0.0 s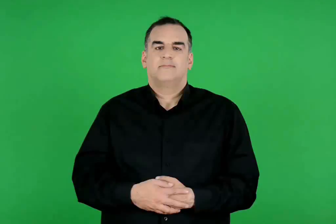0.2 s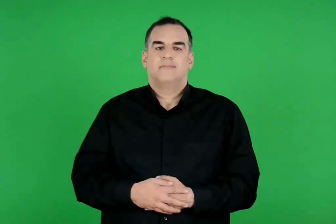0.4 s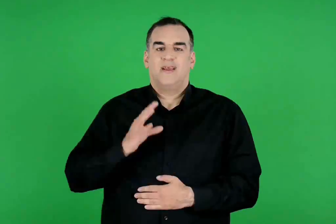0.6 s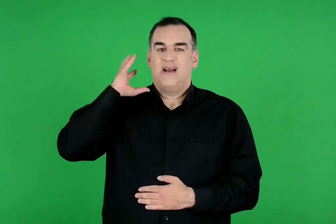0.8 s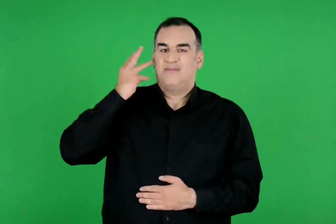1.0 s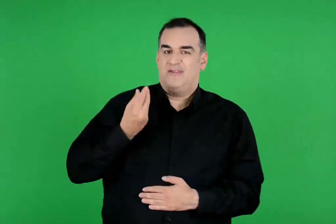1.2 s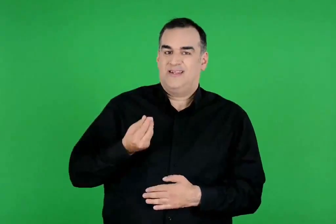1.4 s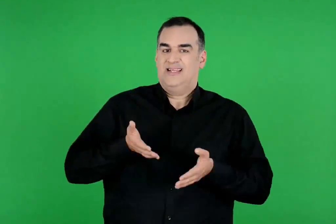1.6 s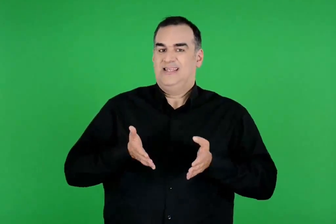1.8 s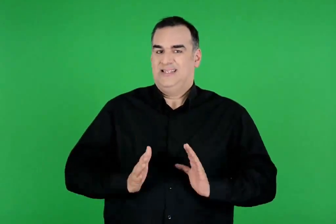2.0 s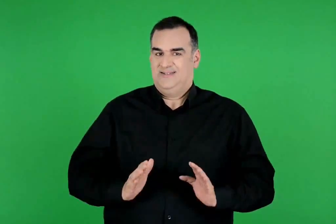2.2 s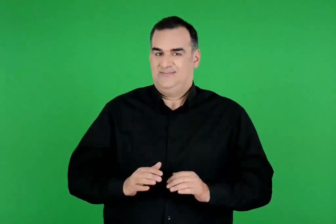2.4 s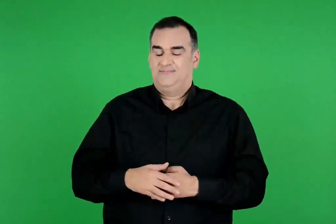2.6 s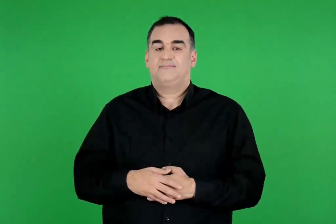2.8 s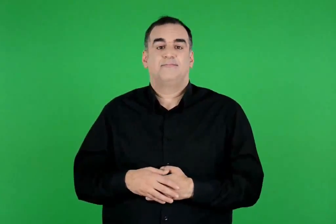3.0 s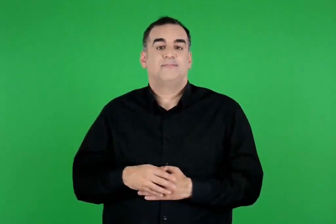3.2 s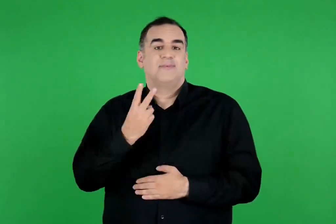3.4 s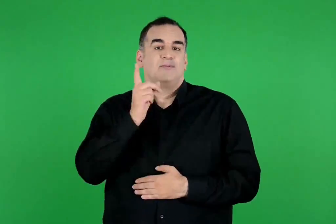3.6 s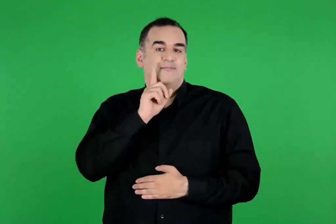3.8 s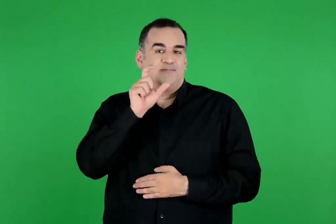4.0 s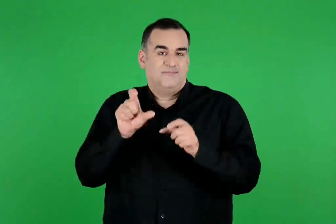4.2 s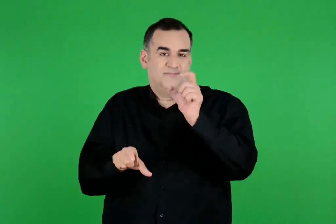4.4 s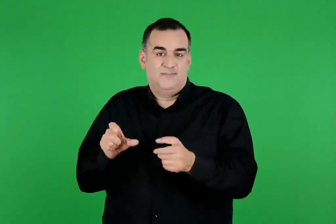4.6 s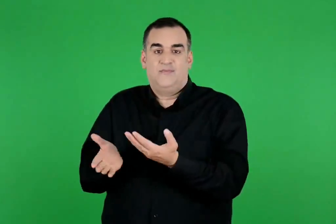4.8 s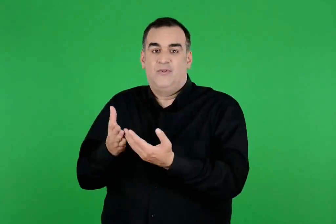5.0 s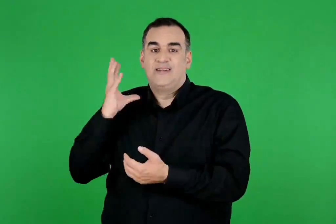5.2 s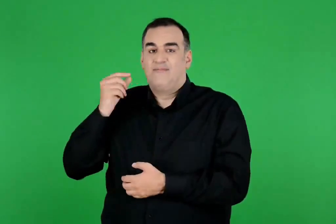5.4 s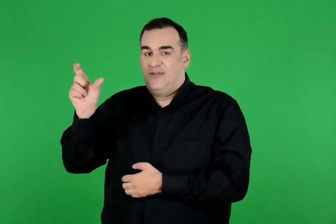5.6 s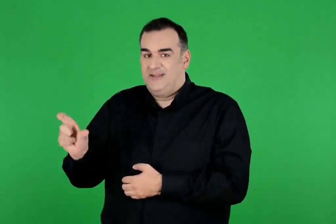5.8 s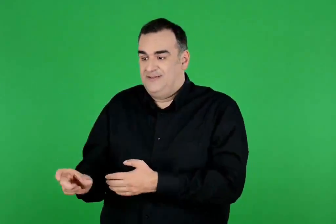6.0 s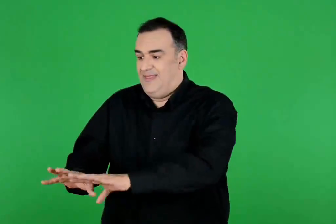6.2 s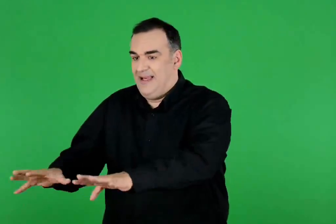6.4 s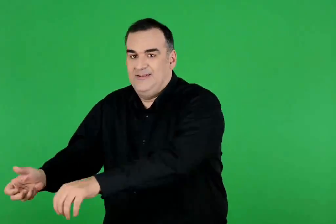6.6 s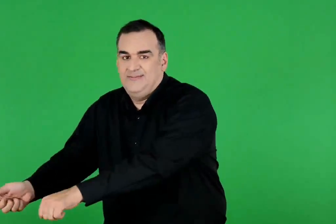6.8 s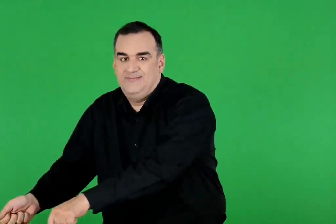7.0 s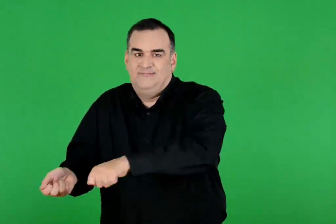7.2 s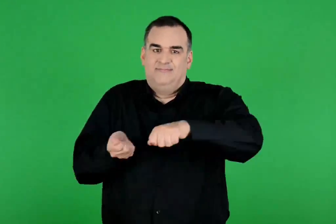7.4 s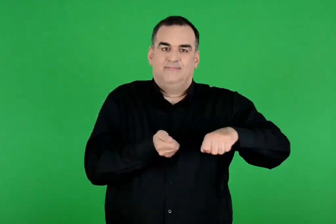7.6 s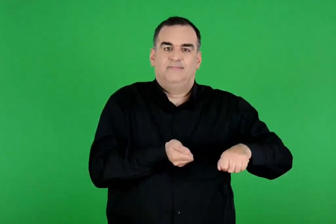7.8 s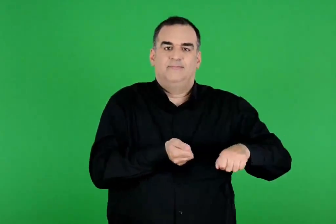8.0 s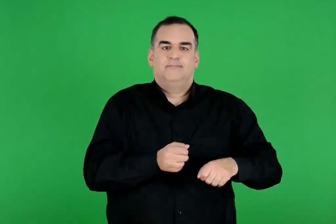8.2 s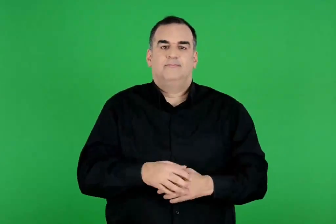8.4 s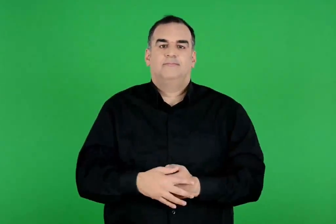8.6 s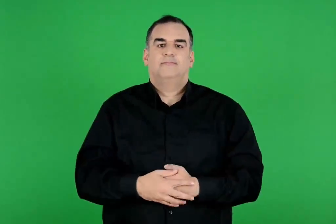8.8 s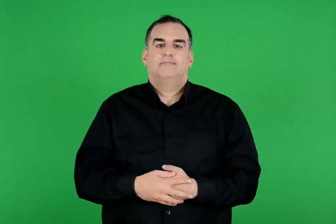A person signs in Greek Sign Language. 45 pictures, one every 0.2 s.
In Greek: η γέννηση της αφροδίτης. δύο γυναικείες μορφές βοηθούν την αφροδίτη να βγει από τη θάλασσα
